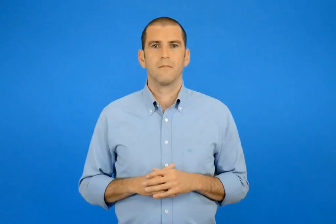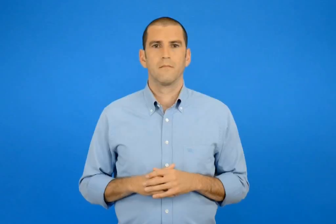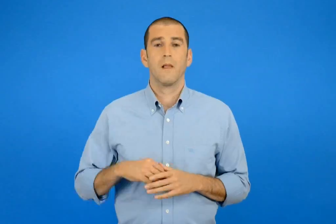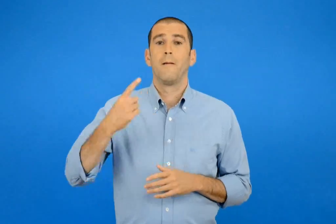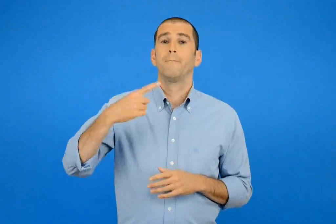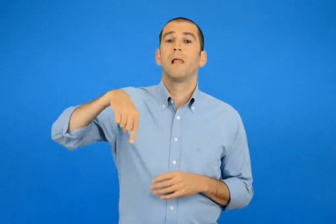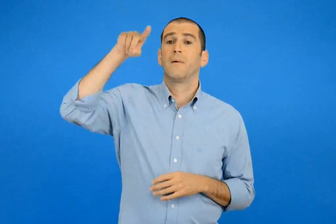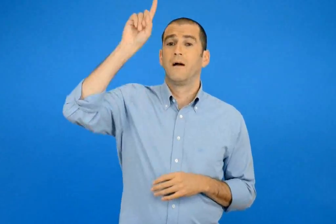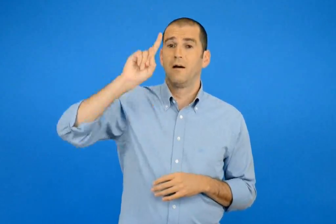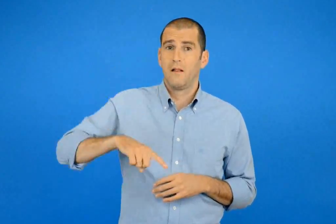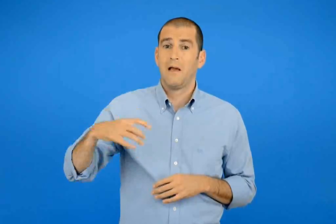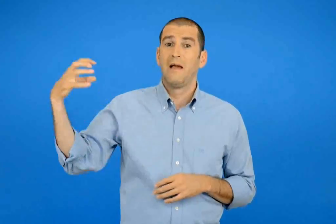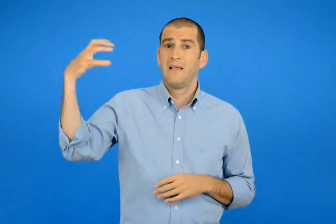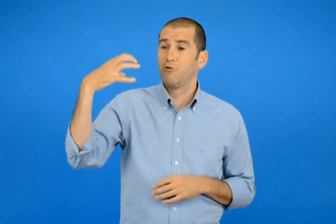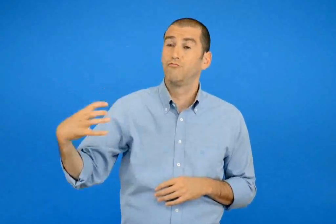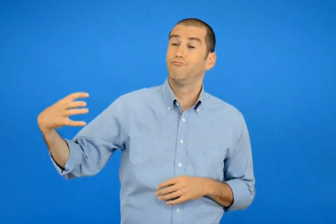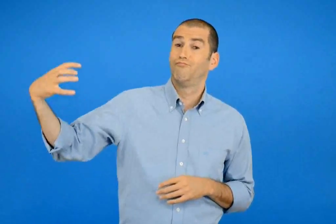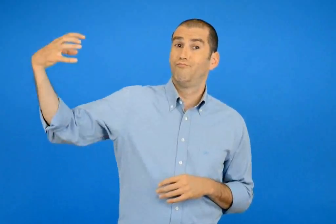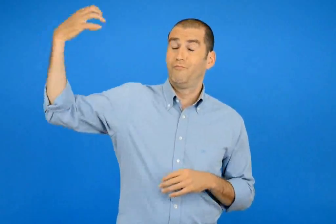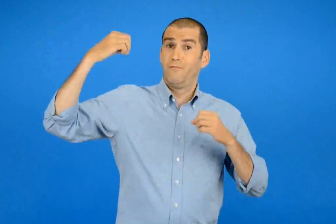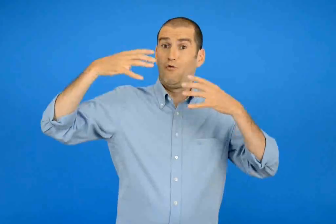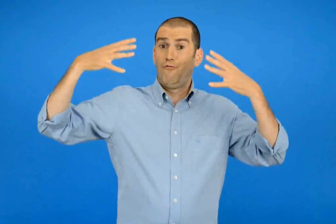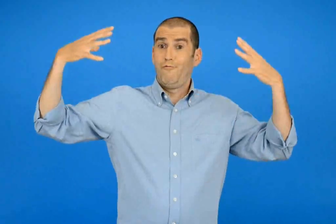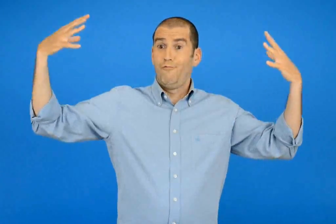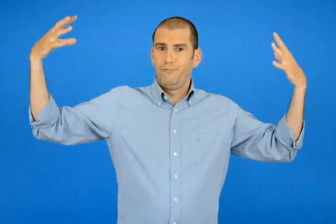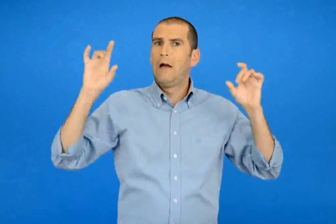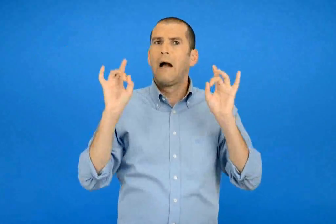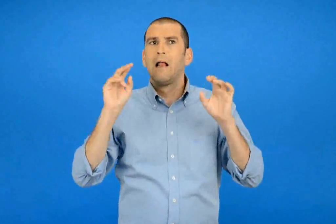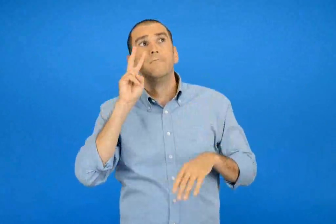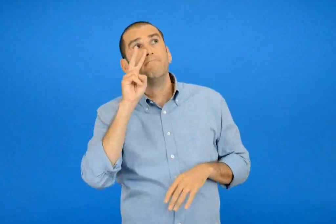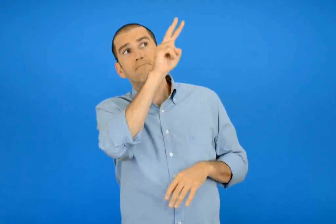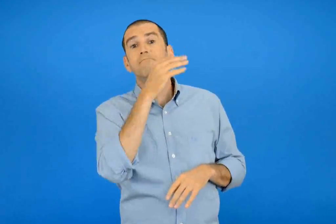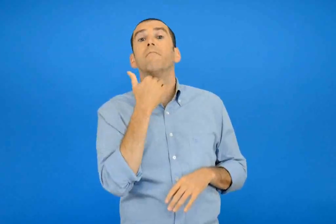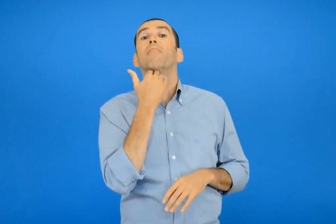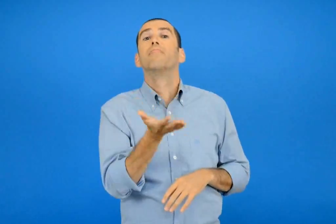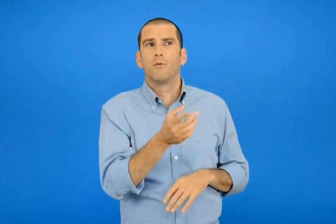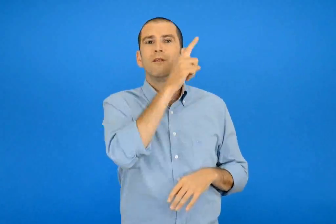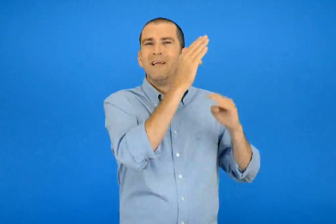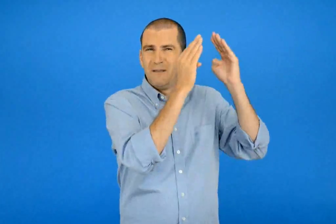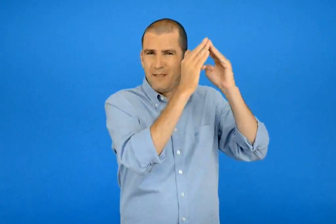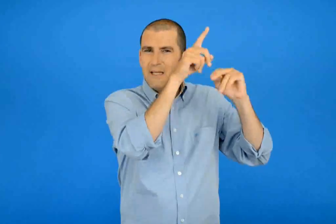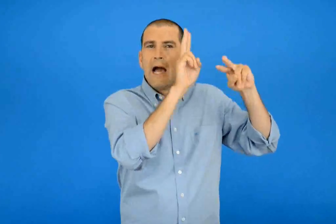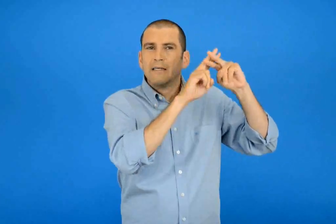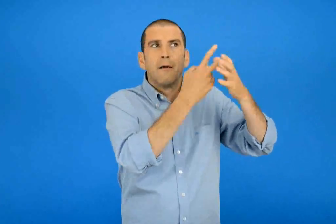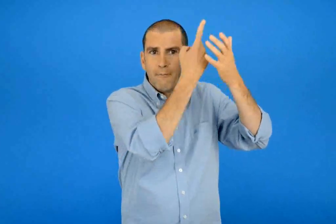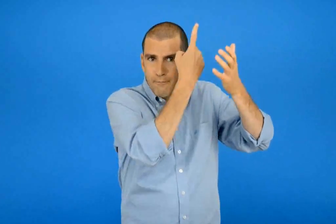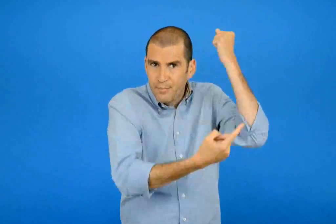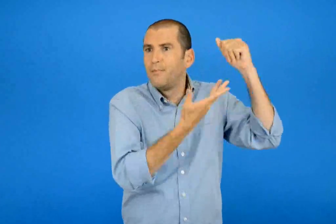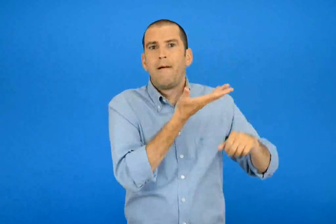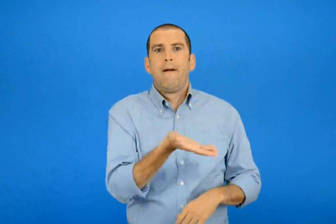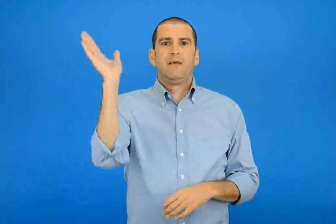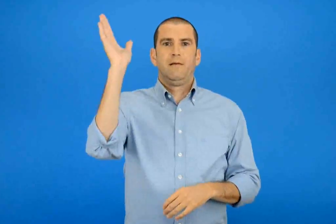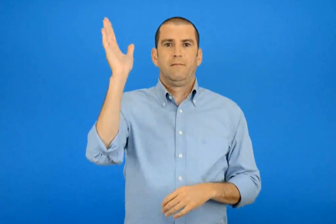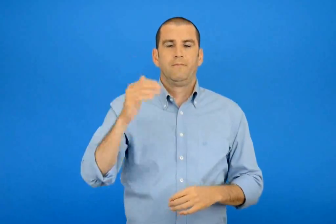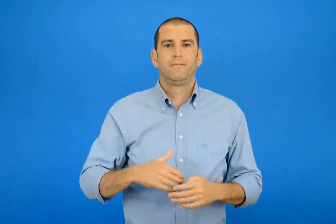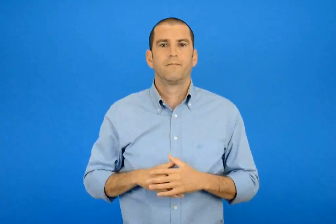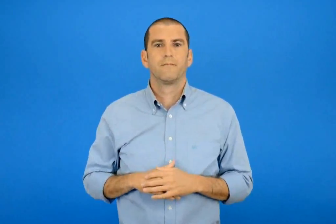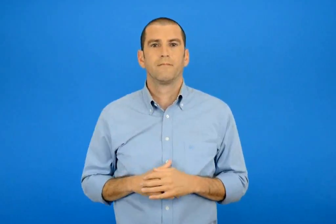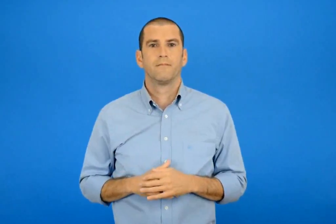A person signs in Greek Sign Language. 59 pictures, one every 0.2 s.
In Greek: μια μέρα λοιπόν που ο ήλιος έλαμπε και κανένας δεν μπορούσε να το δει το αστεράκι το έσκασε από το σπίτι του
